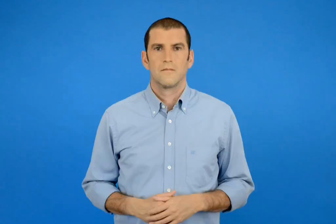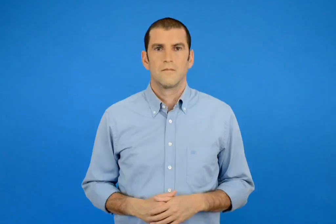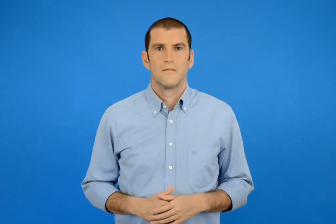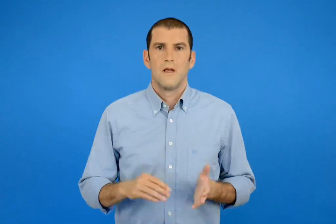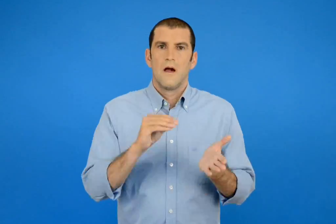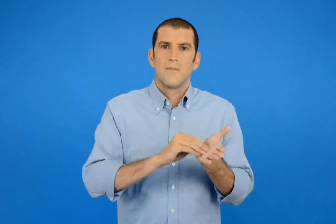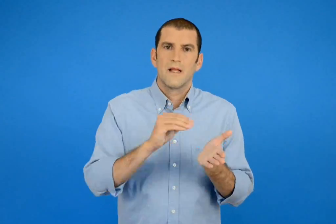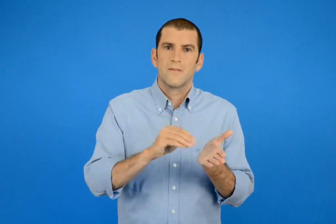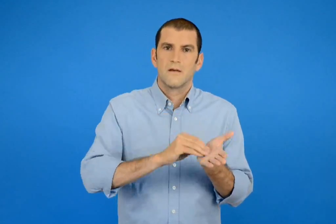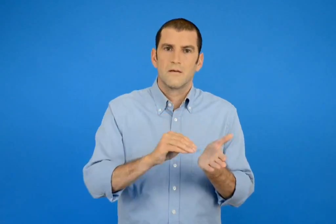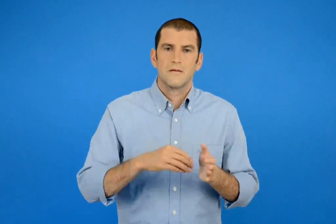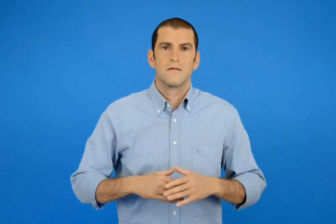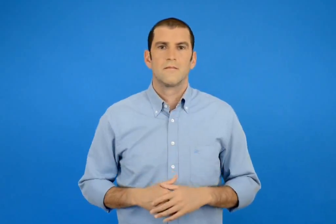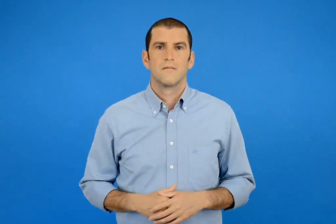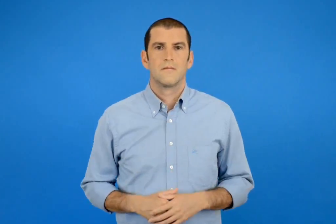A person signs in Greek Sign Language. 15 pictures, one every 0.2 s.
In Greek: επαναληπτικά
